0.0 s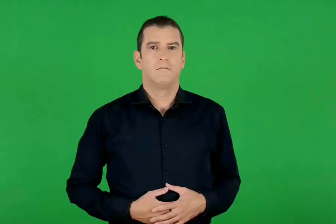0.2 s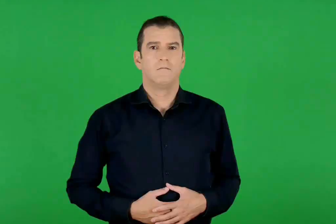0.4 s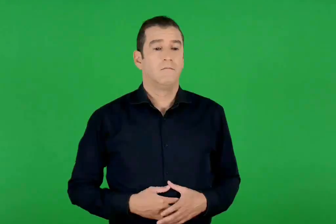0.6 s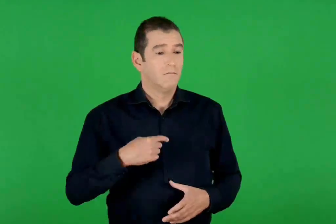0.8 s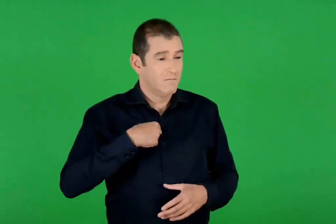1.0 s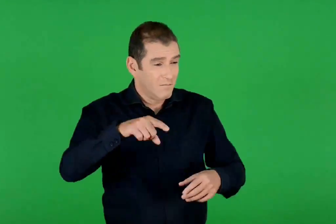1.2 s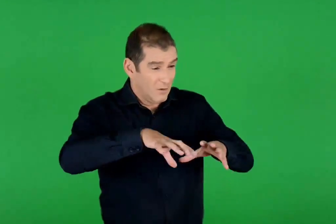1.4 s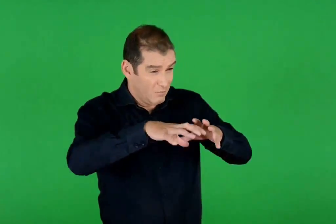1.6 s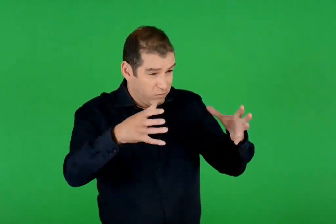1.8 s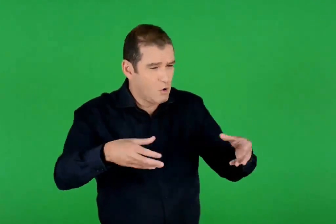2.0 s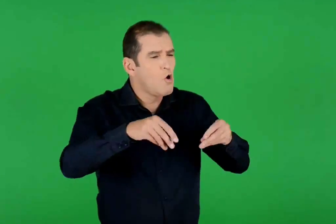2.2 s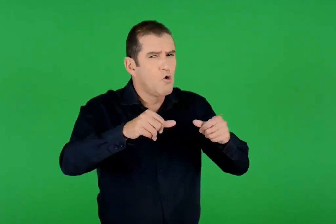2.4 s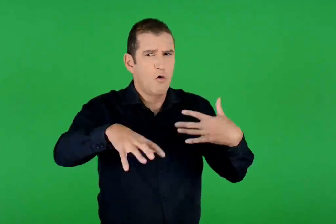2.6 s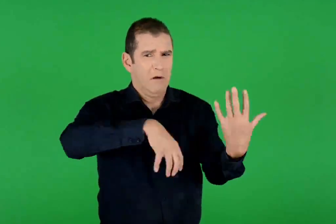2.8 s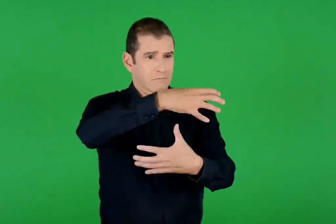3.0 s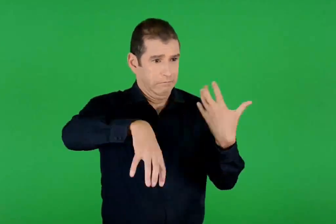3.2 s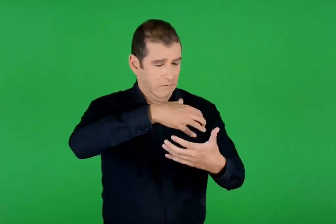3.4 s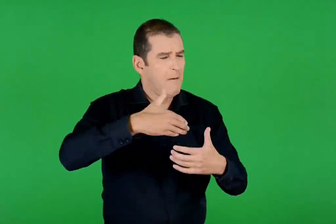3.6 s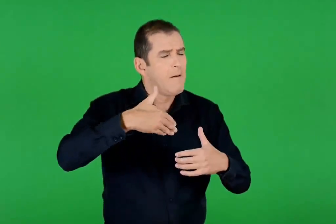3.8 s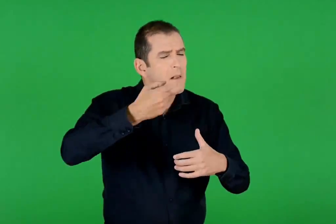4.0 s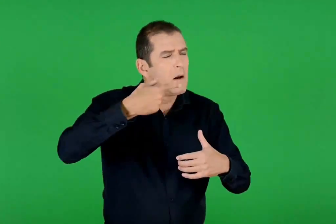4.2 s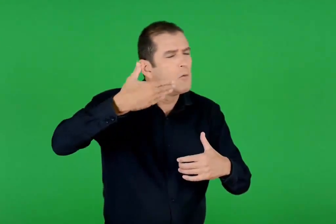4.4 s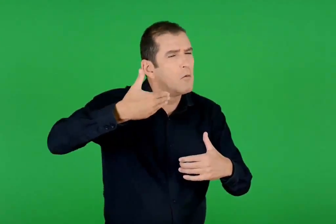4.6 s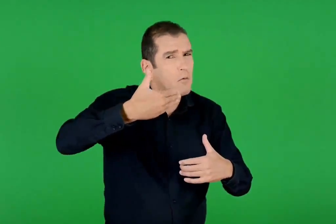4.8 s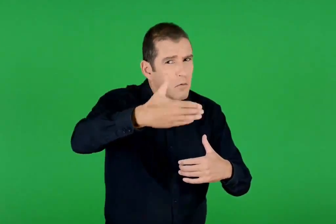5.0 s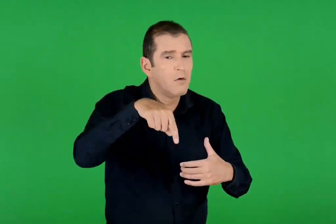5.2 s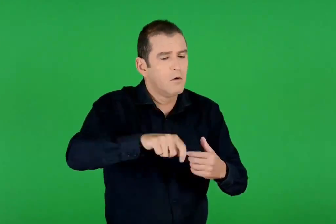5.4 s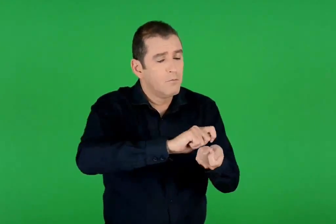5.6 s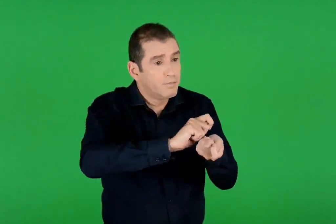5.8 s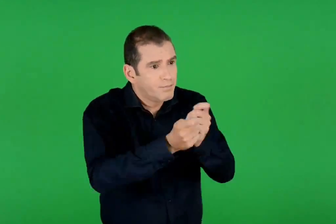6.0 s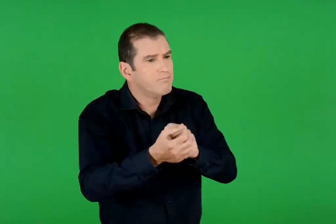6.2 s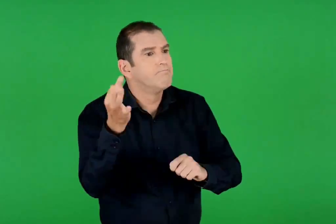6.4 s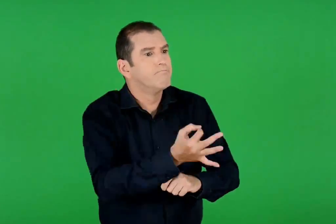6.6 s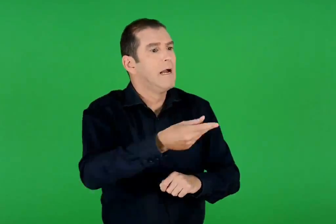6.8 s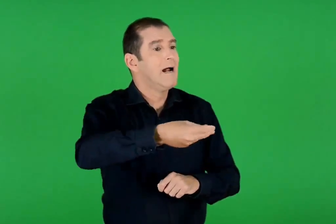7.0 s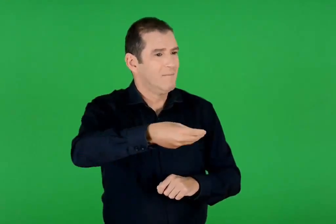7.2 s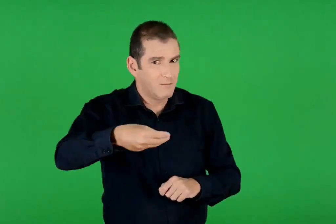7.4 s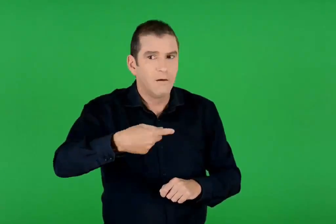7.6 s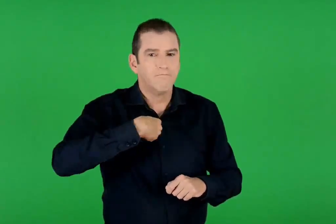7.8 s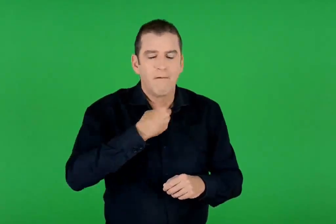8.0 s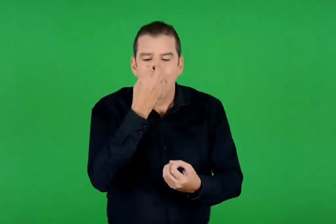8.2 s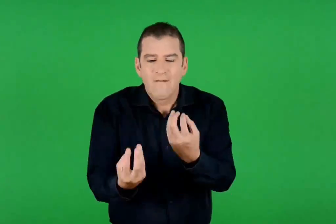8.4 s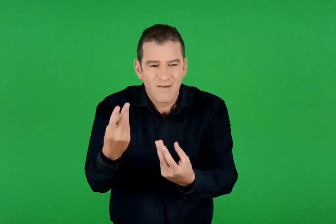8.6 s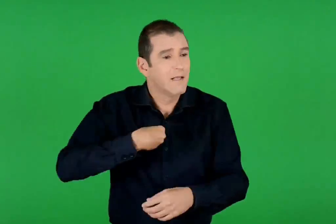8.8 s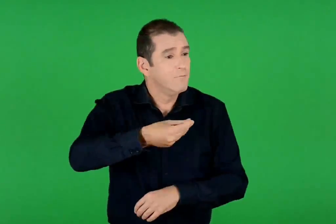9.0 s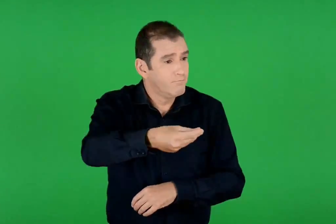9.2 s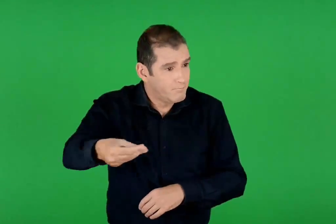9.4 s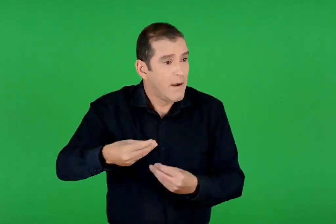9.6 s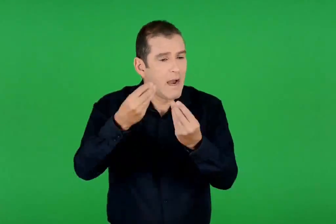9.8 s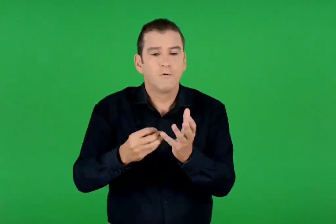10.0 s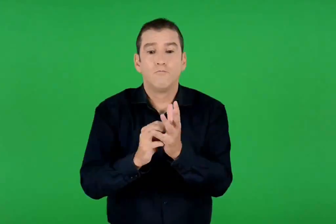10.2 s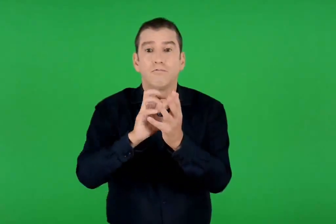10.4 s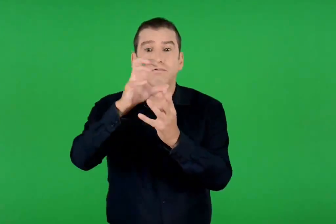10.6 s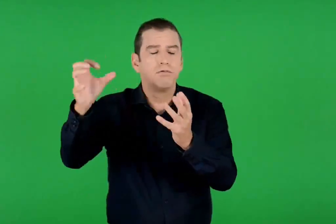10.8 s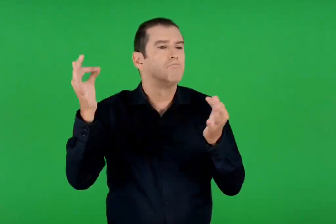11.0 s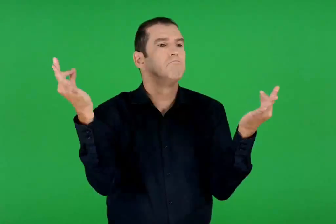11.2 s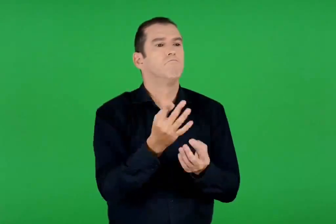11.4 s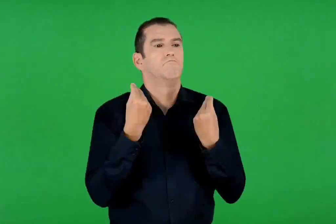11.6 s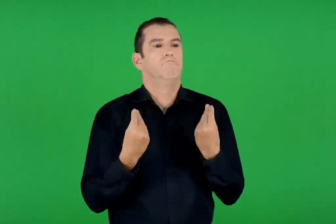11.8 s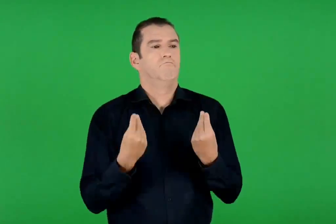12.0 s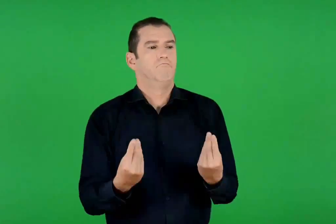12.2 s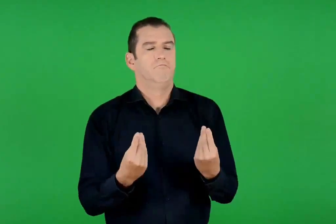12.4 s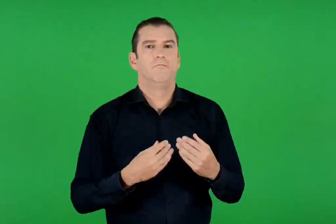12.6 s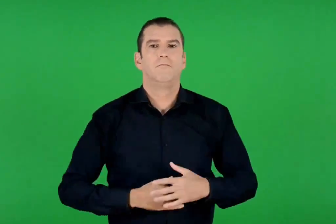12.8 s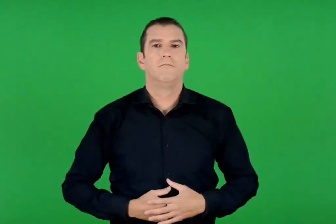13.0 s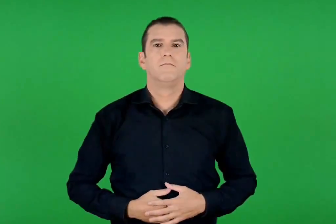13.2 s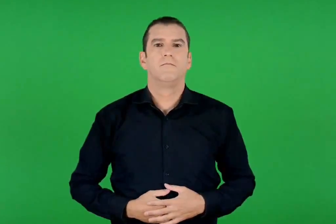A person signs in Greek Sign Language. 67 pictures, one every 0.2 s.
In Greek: τα ανακατεύω με το χώμα και μετά από λίγο καιρό γίνονται καταπληκτικό λίπασμα για τα φυτά μου , κι έτσι η σοδειά μου είναι πλούσια
